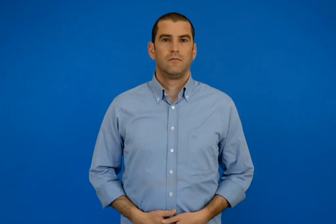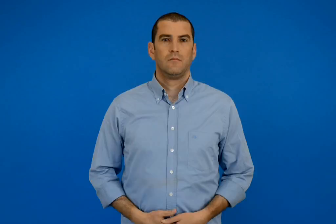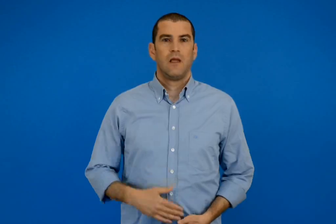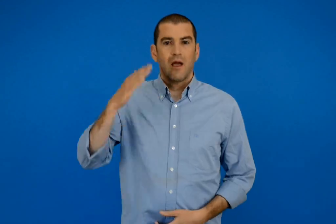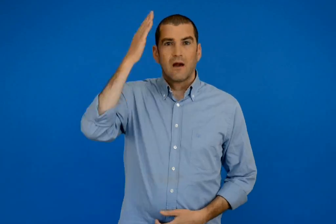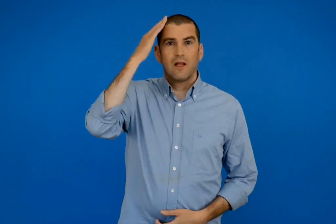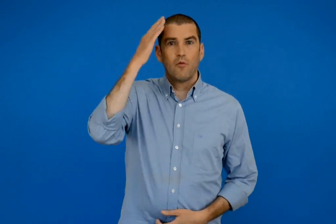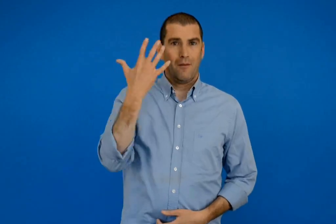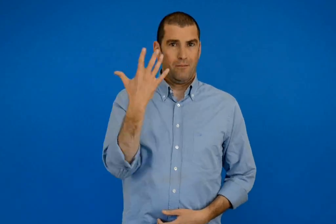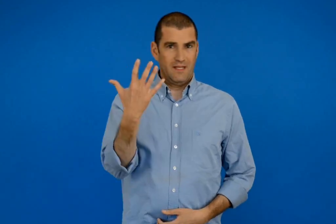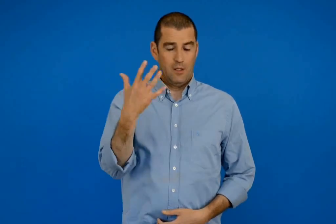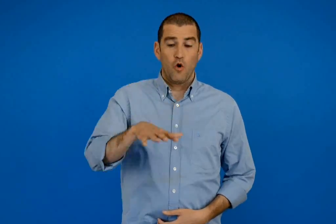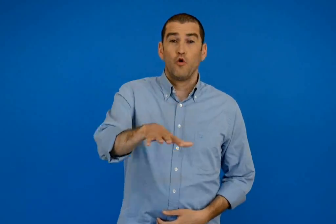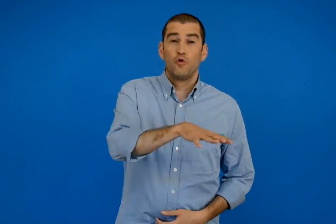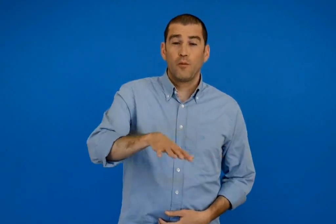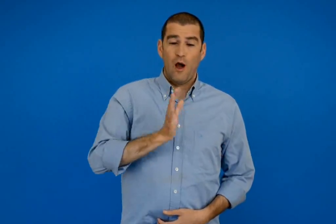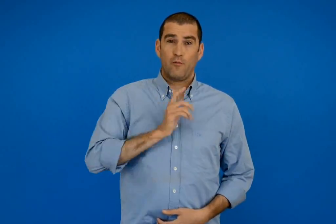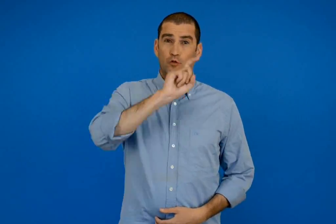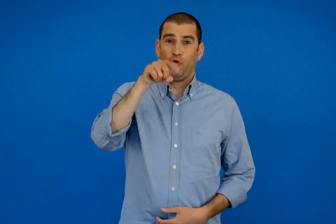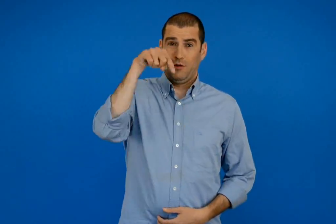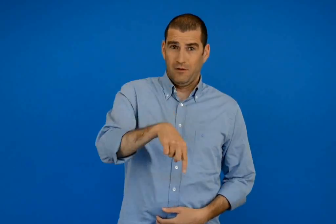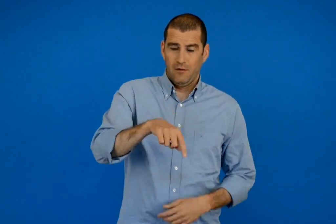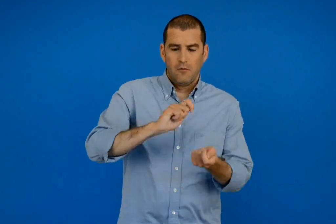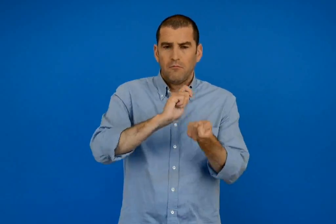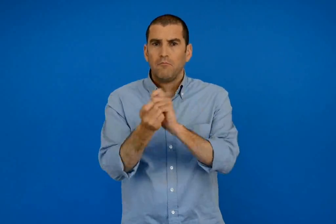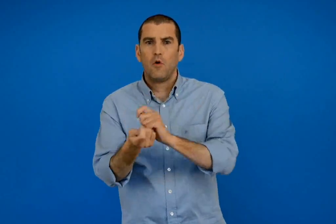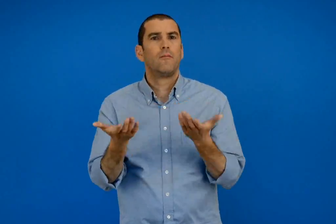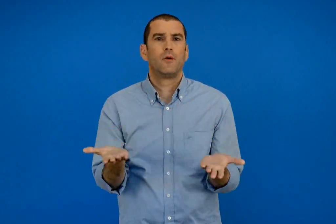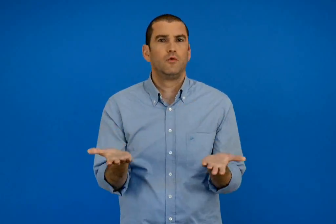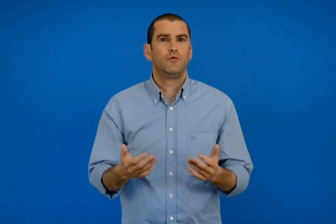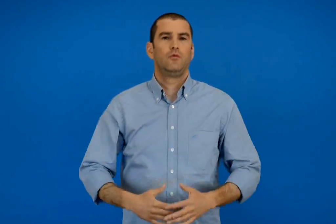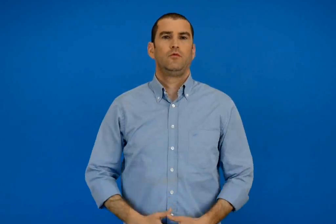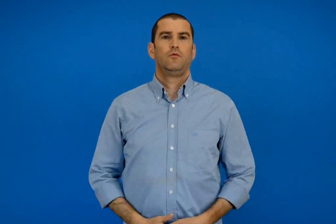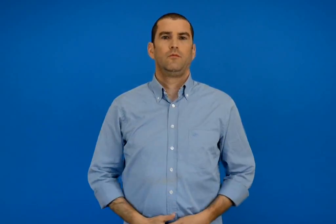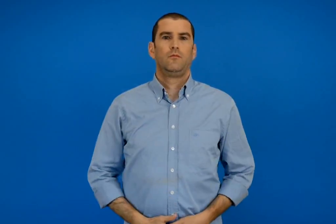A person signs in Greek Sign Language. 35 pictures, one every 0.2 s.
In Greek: κεφάλαιο 5 πως οι άνθρωποι αλλάζουν τον τόπο που ζουν ;
